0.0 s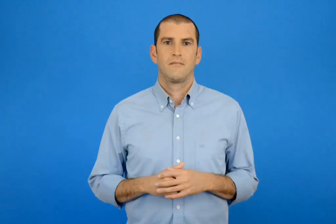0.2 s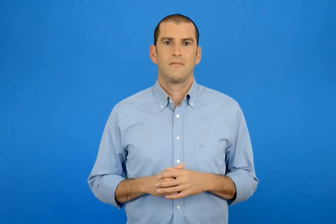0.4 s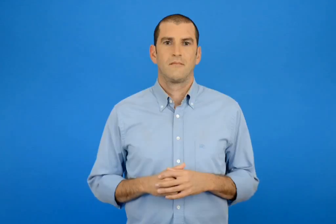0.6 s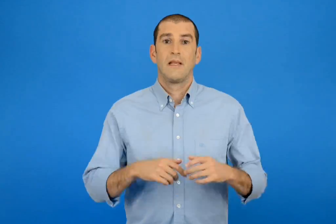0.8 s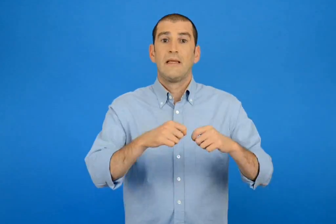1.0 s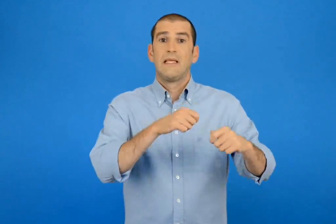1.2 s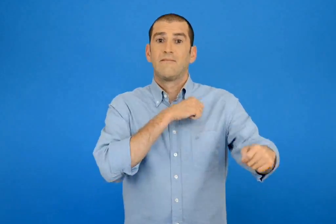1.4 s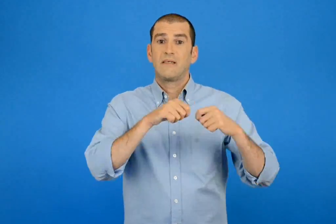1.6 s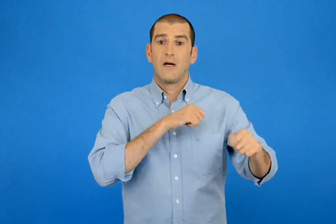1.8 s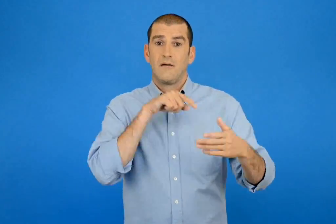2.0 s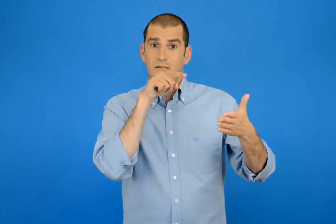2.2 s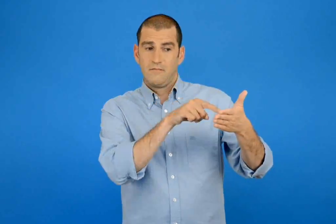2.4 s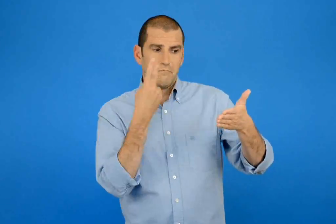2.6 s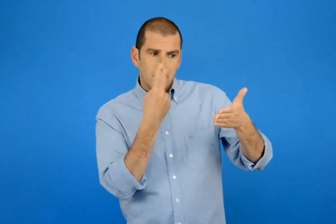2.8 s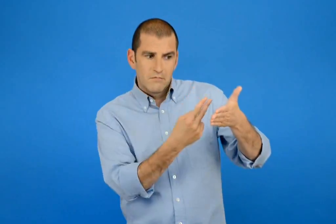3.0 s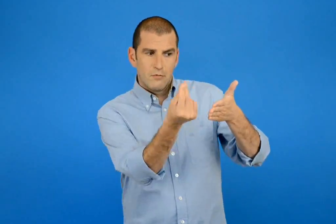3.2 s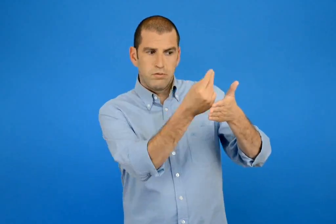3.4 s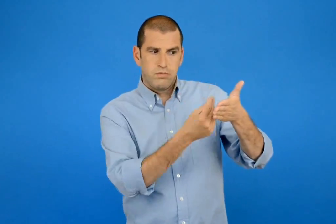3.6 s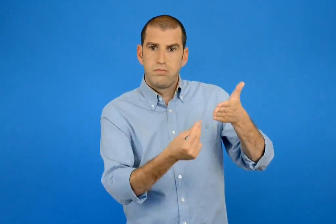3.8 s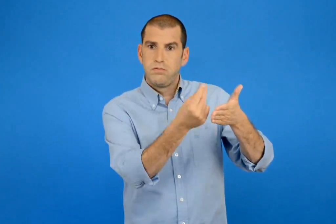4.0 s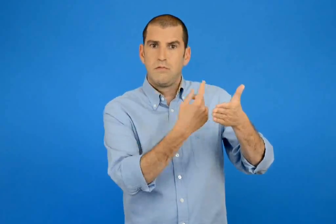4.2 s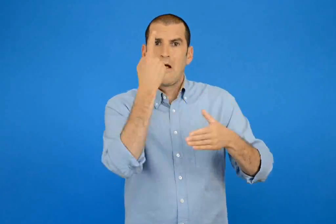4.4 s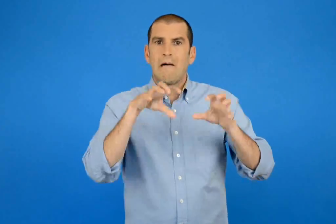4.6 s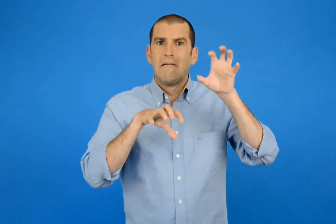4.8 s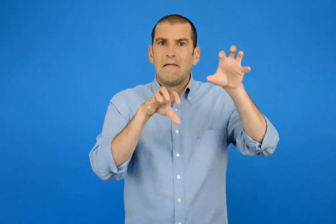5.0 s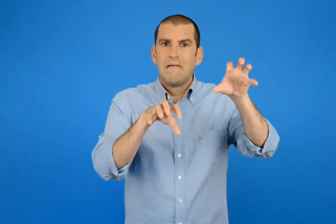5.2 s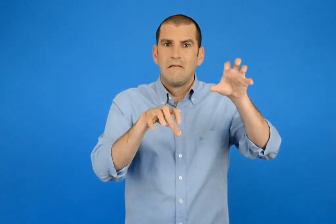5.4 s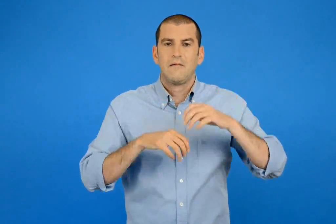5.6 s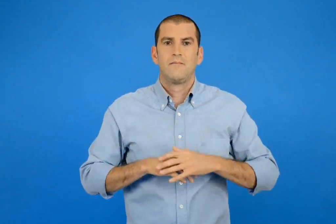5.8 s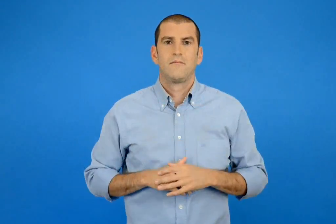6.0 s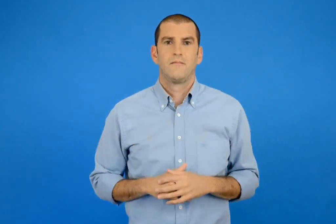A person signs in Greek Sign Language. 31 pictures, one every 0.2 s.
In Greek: στο ύφασμα βλέπω ζωγραφισμένο ένα θεριό
